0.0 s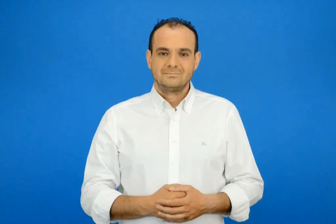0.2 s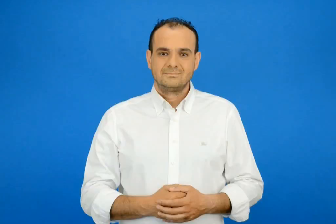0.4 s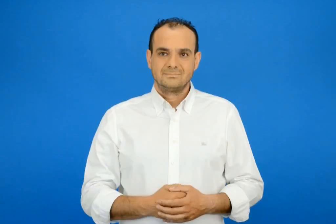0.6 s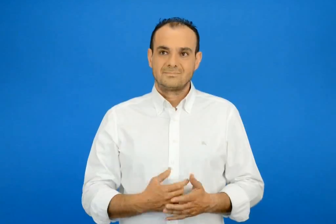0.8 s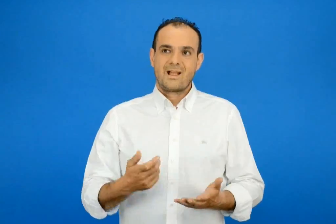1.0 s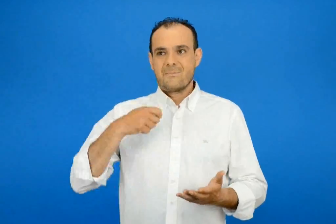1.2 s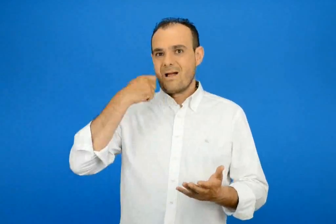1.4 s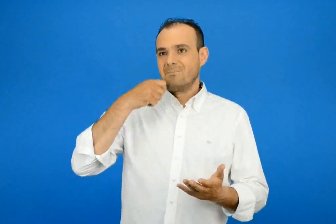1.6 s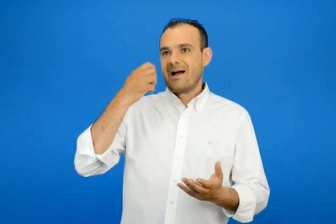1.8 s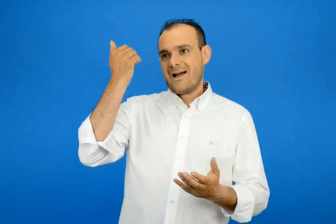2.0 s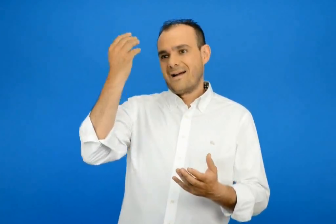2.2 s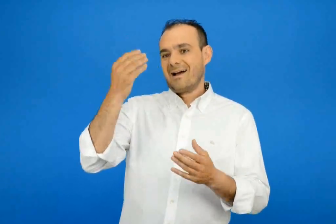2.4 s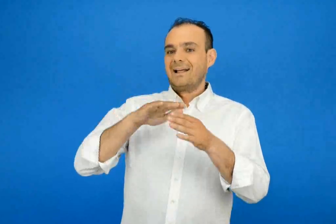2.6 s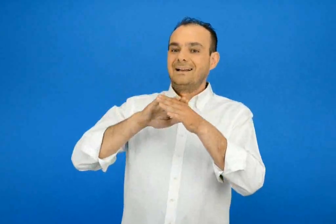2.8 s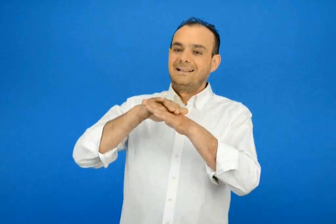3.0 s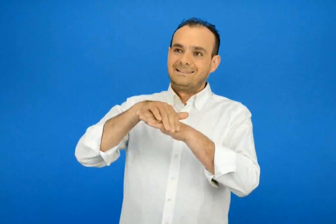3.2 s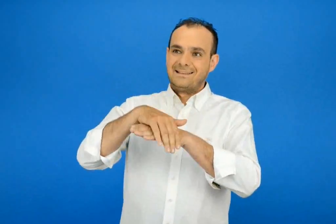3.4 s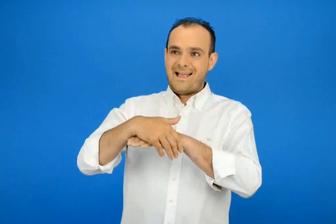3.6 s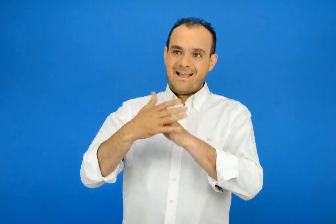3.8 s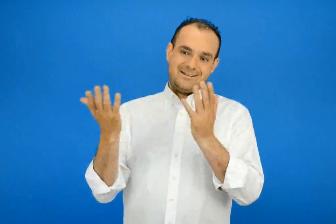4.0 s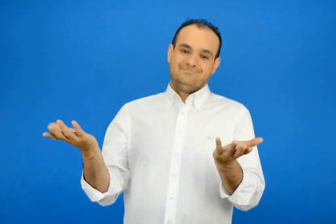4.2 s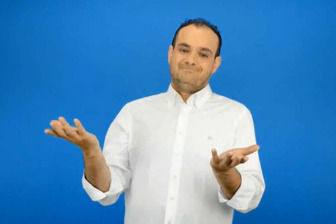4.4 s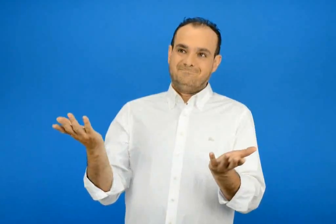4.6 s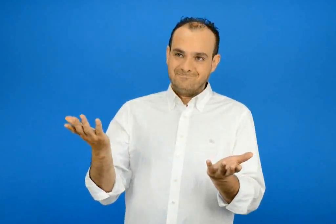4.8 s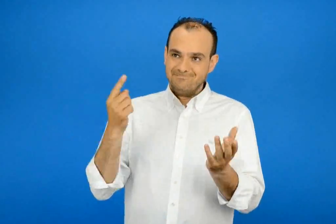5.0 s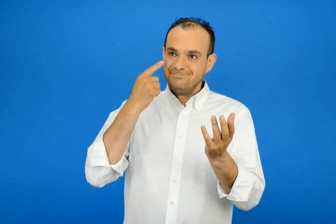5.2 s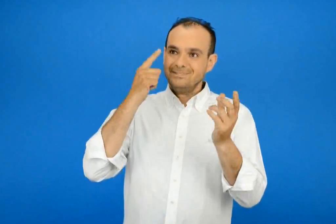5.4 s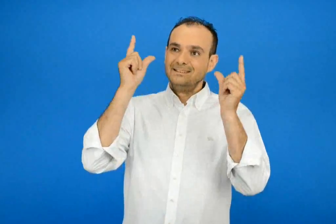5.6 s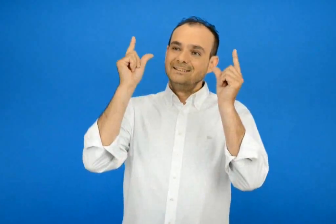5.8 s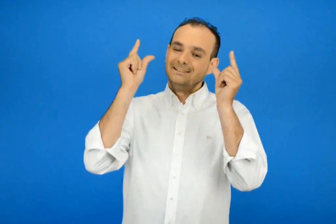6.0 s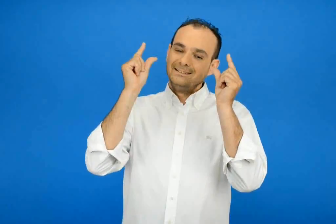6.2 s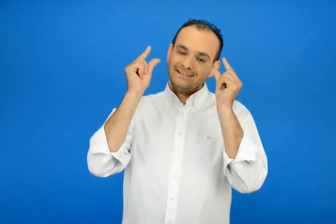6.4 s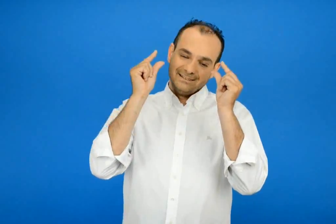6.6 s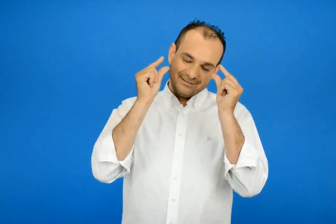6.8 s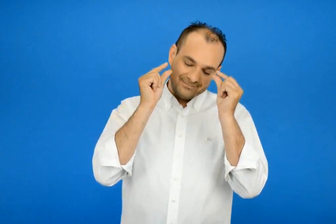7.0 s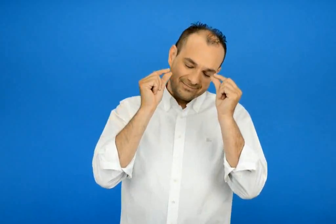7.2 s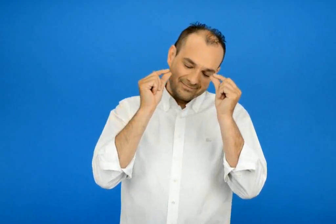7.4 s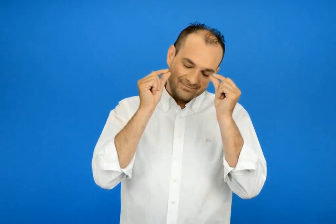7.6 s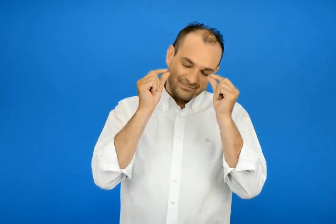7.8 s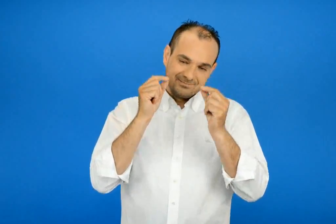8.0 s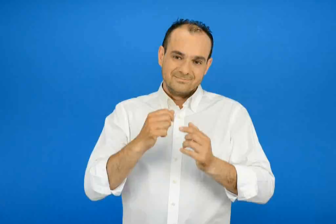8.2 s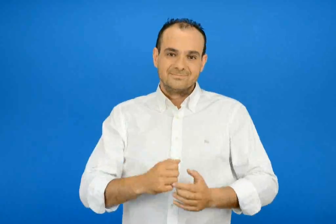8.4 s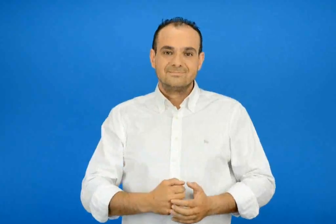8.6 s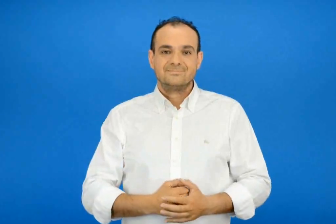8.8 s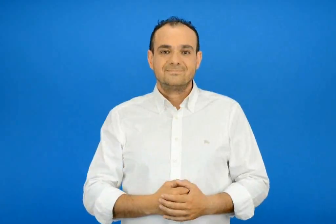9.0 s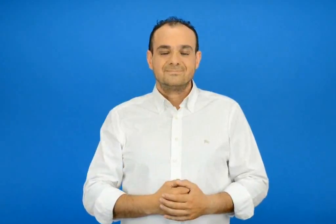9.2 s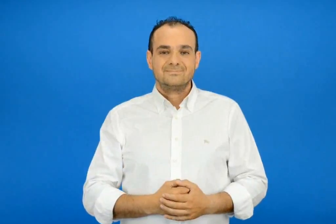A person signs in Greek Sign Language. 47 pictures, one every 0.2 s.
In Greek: καληνύχτα μαμά έγνεψε η μάτα κι έκλεισε τα ματιά της
